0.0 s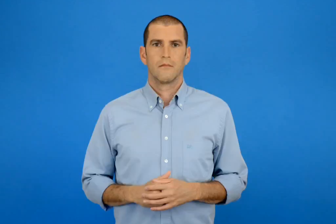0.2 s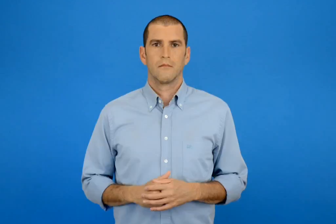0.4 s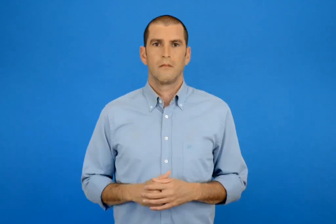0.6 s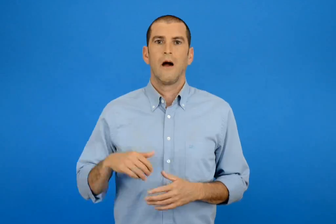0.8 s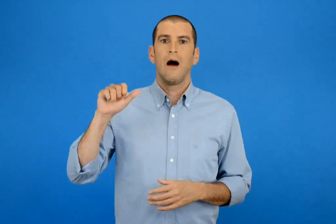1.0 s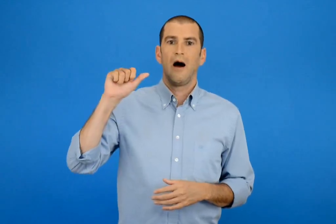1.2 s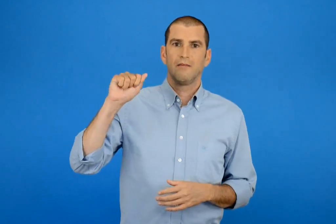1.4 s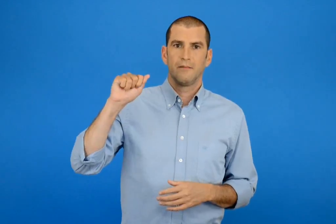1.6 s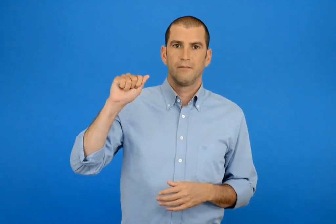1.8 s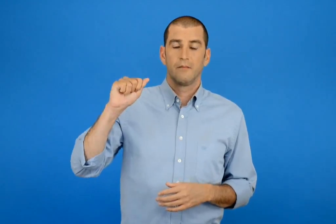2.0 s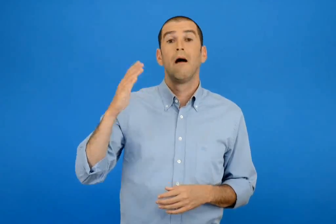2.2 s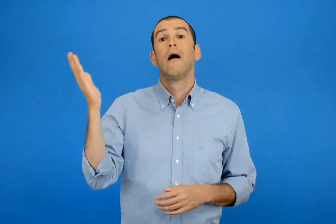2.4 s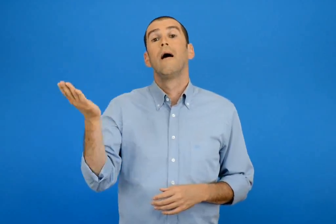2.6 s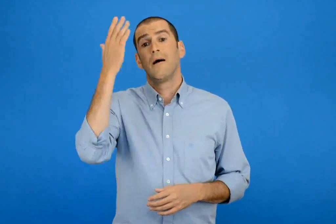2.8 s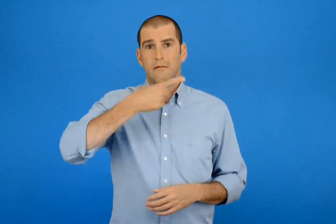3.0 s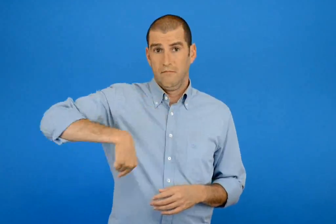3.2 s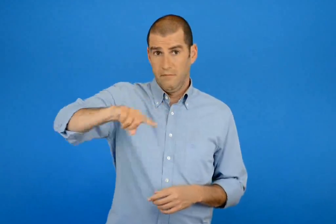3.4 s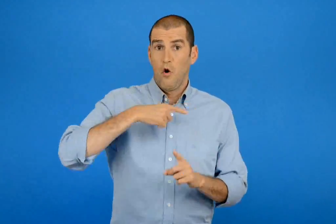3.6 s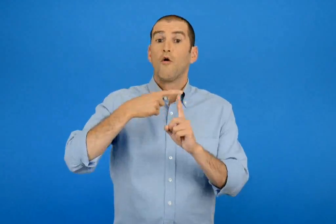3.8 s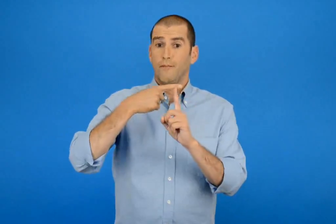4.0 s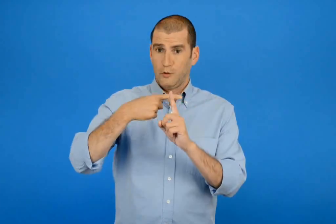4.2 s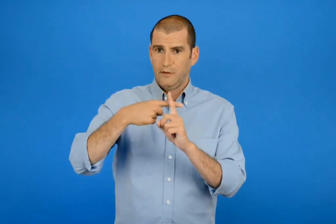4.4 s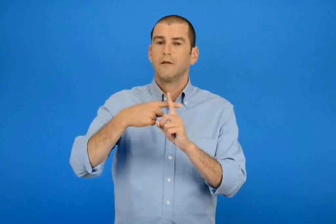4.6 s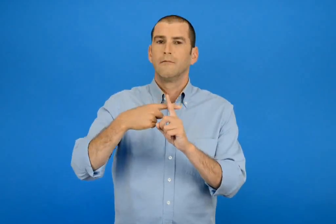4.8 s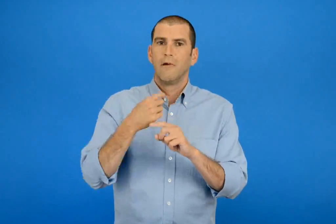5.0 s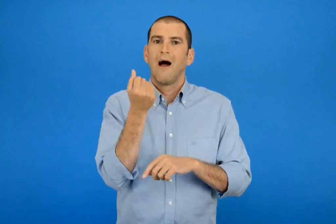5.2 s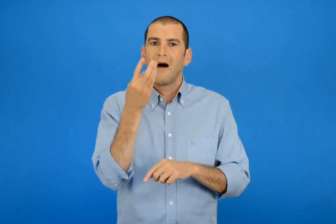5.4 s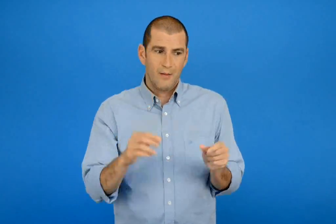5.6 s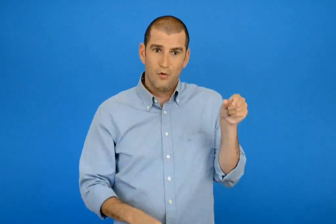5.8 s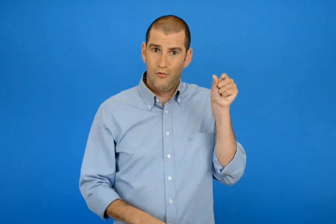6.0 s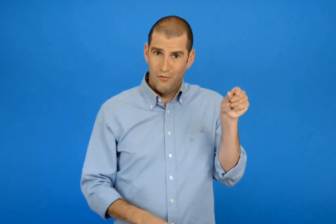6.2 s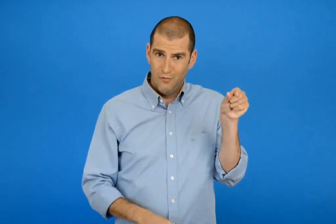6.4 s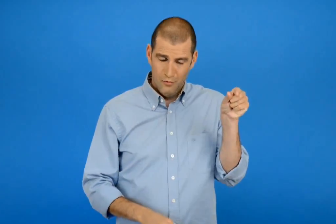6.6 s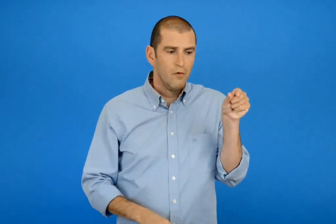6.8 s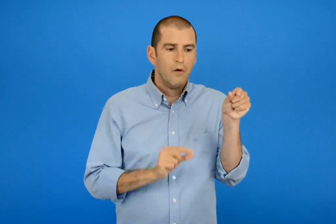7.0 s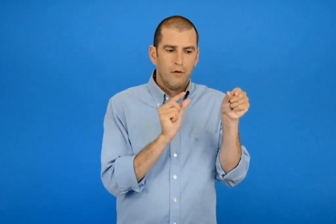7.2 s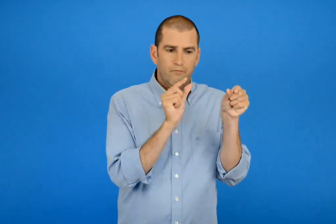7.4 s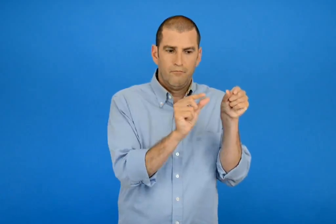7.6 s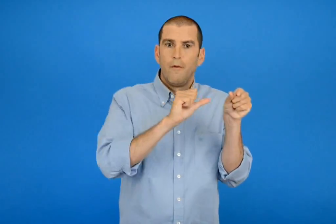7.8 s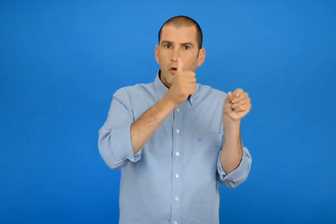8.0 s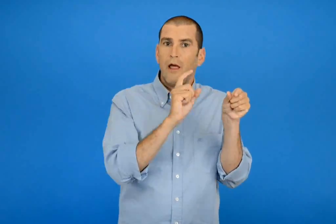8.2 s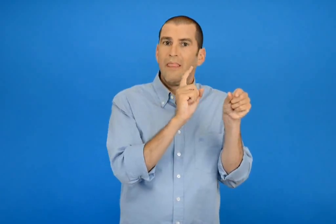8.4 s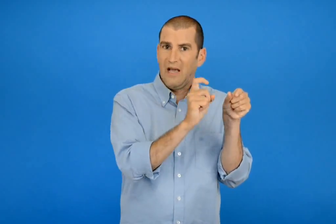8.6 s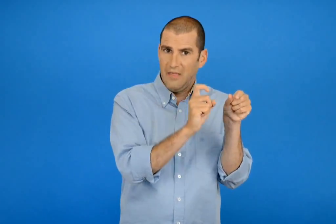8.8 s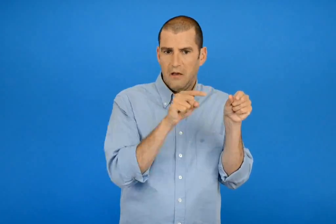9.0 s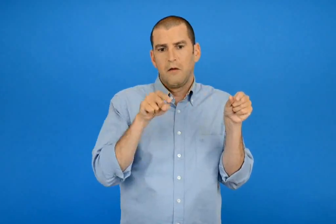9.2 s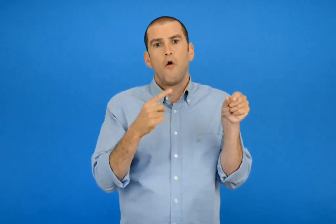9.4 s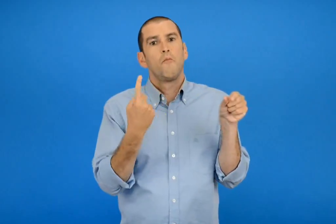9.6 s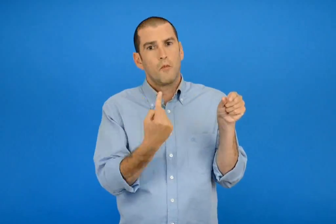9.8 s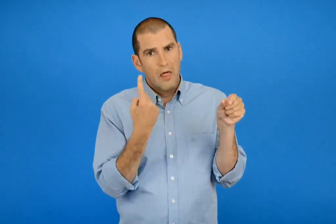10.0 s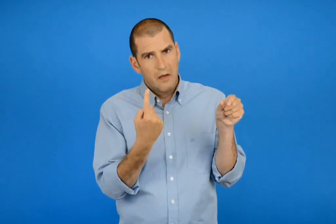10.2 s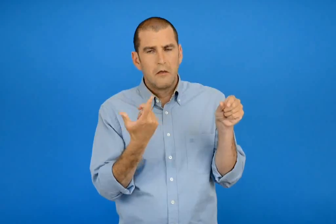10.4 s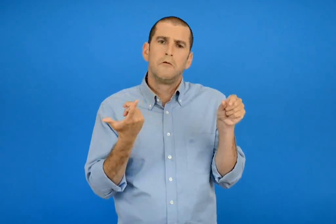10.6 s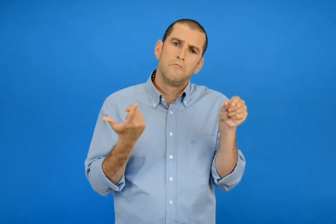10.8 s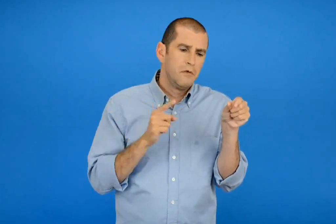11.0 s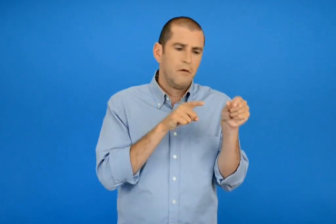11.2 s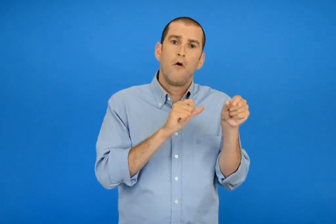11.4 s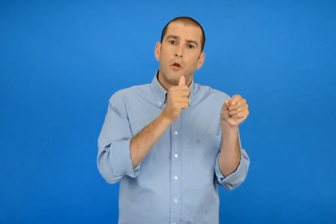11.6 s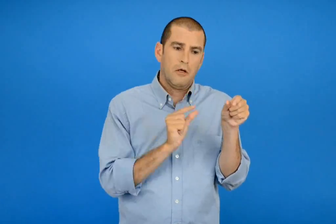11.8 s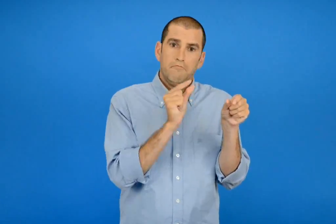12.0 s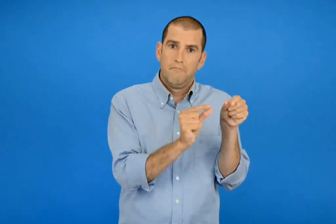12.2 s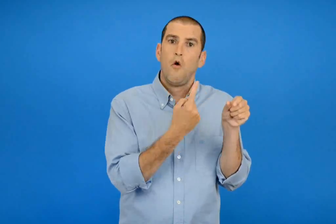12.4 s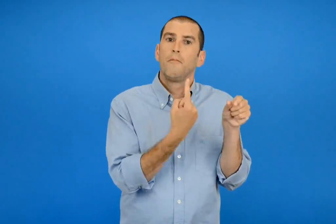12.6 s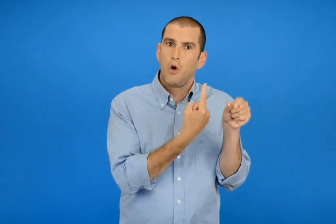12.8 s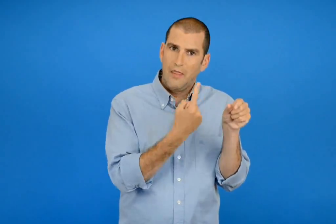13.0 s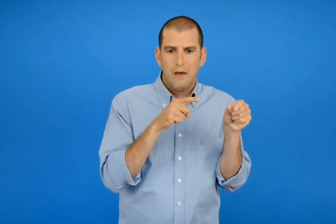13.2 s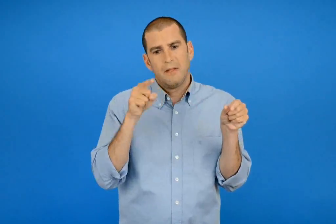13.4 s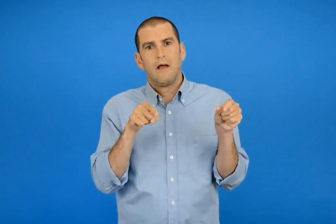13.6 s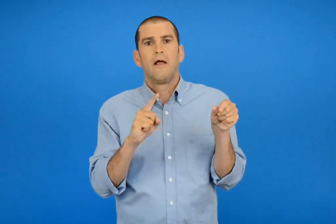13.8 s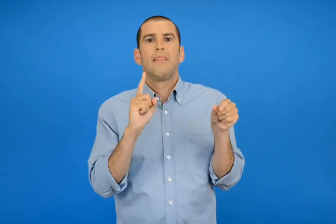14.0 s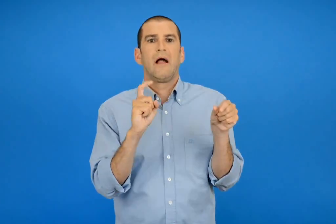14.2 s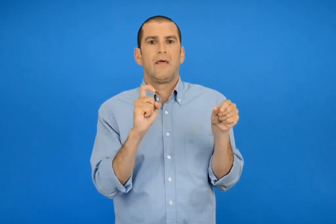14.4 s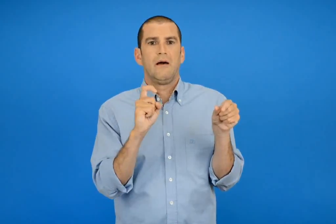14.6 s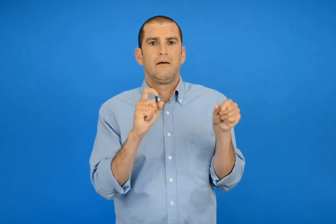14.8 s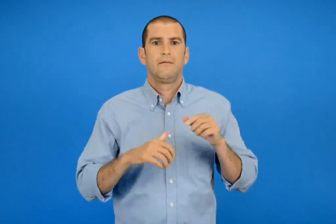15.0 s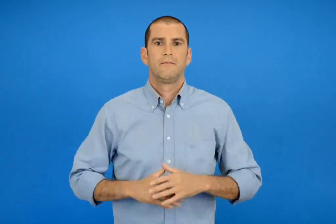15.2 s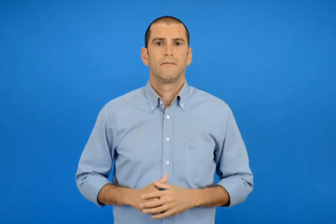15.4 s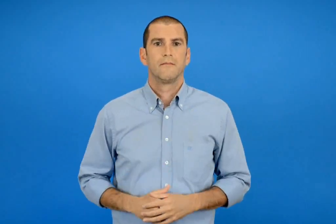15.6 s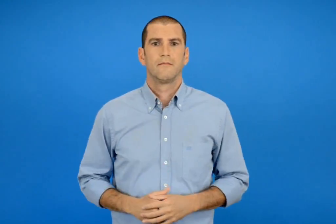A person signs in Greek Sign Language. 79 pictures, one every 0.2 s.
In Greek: α αν κάνουμε πρόσθεση προσθέτουμε στον αριθμό από τον οποίο ξεκινάμε πρώτα τις δεκάδες και μετά τις μονάδες η πρώτα τις μονάδες και μετά τις δεκάδες
